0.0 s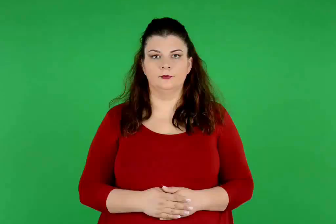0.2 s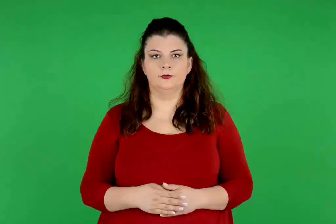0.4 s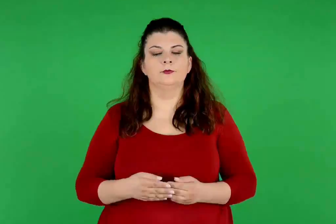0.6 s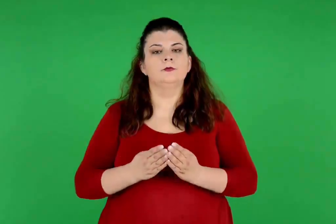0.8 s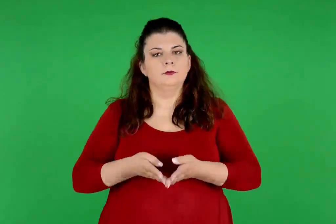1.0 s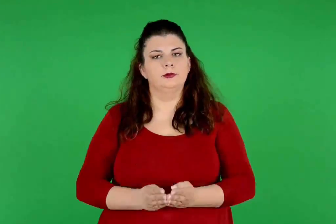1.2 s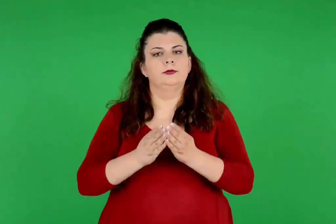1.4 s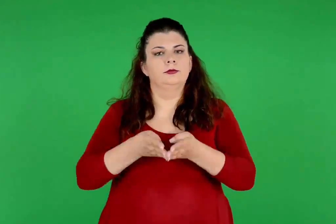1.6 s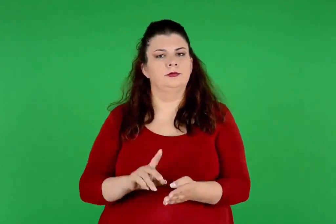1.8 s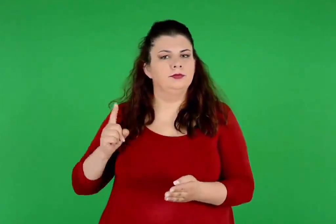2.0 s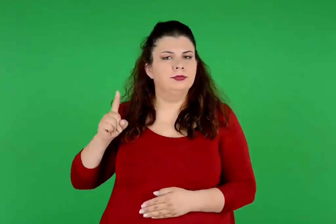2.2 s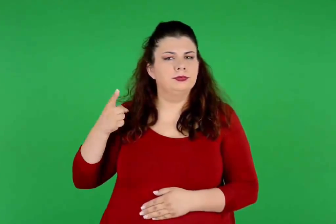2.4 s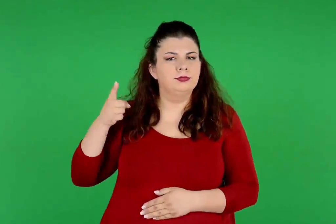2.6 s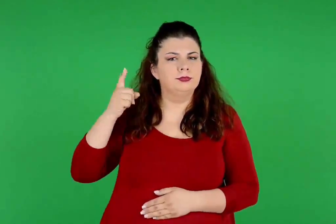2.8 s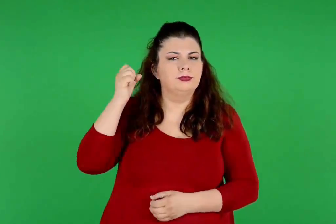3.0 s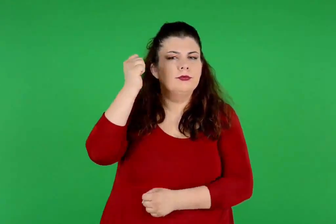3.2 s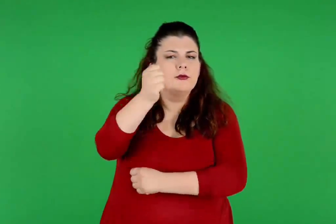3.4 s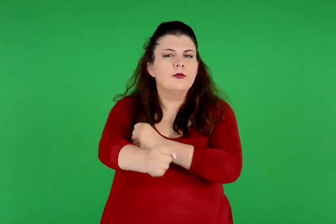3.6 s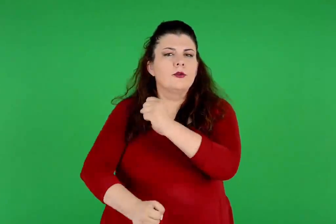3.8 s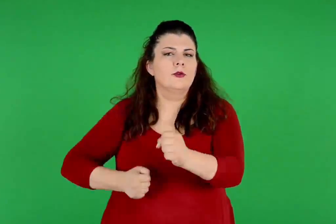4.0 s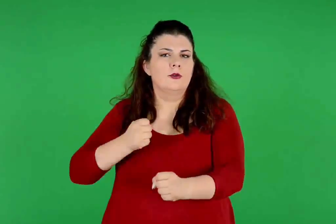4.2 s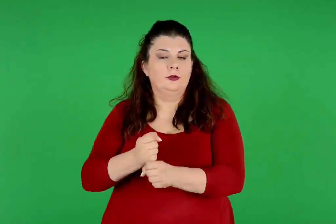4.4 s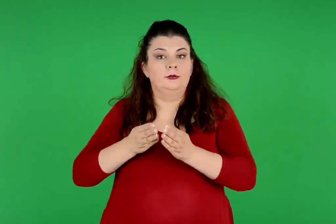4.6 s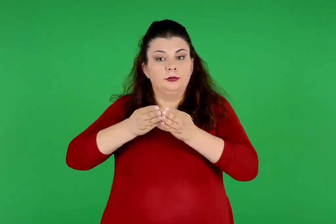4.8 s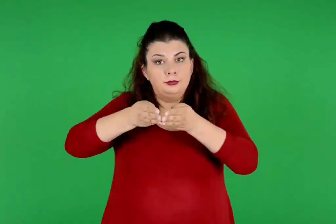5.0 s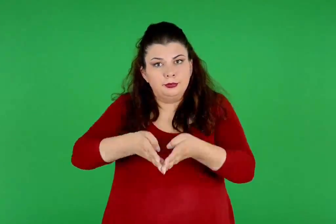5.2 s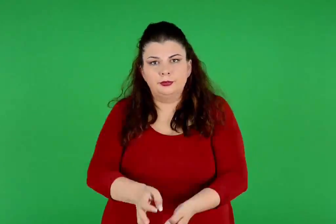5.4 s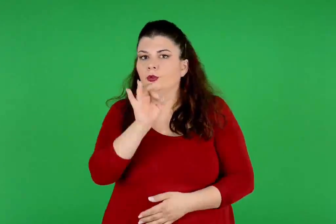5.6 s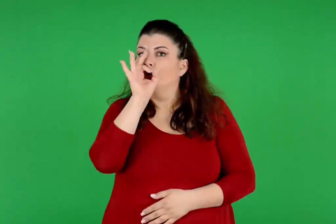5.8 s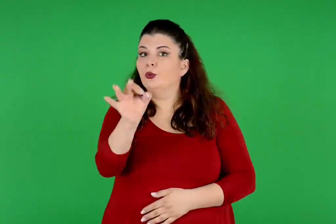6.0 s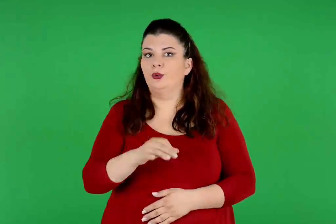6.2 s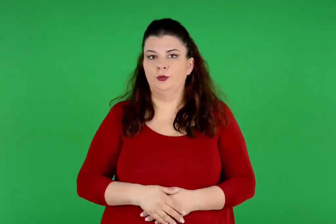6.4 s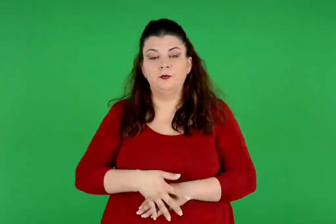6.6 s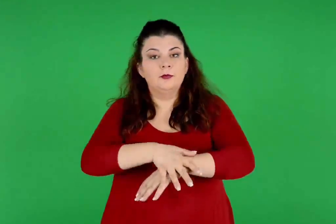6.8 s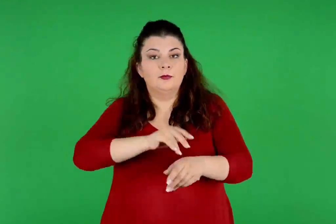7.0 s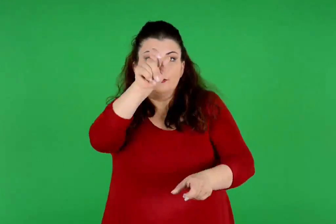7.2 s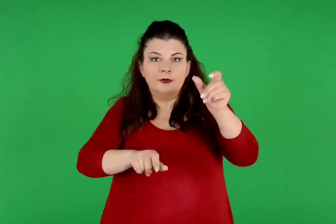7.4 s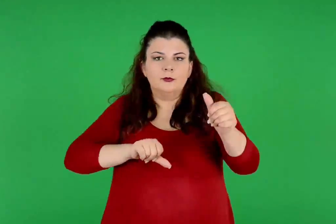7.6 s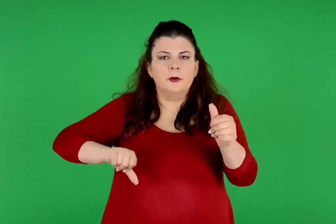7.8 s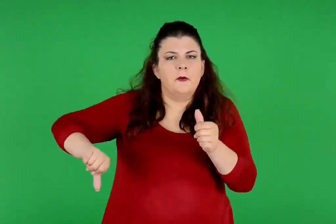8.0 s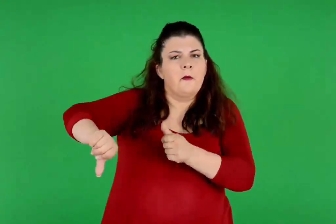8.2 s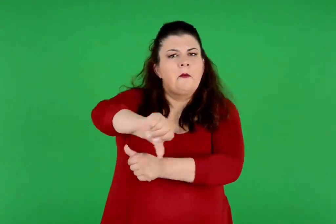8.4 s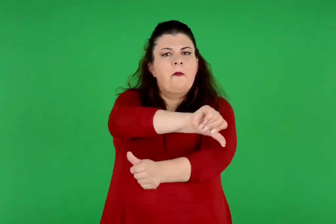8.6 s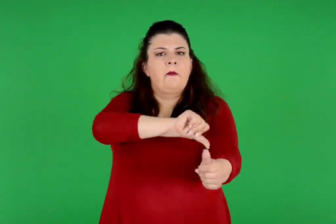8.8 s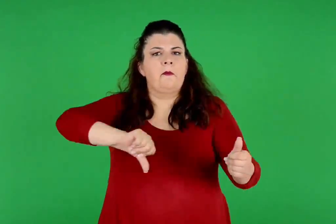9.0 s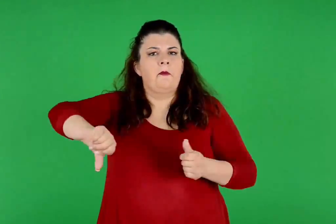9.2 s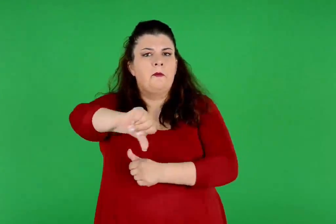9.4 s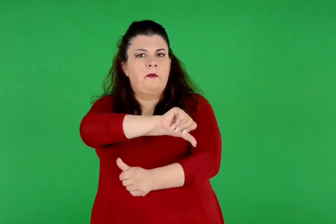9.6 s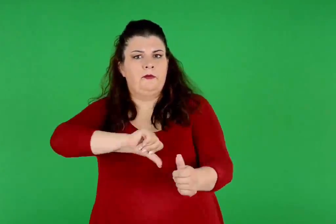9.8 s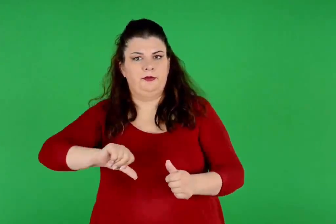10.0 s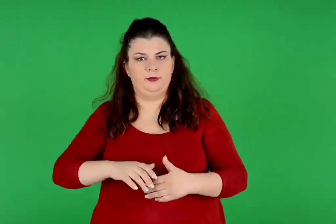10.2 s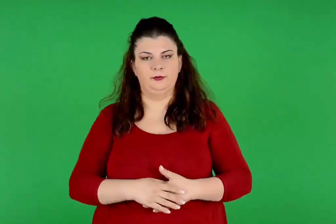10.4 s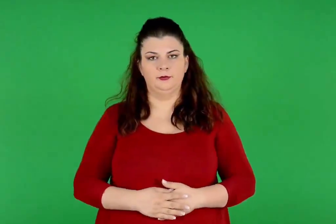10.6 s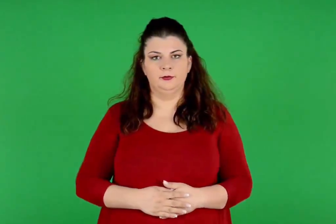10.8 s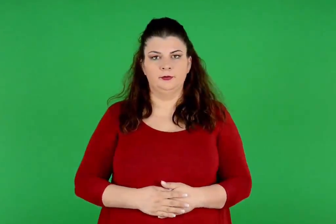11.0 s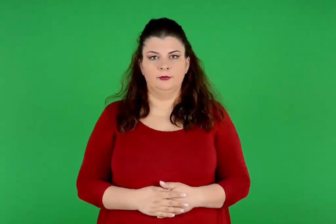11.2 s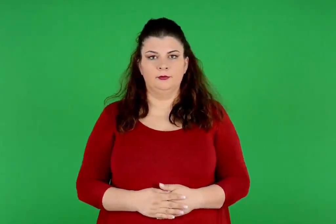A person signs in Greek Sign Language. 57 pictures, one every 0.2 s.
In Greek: χρόνους μας ταξιδεύει δε βουλιάξαμε χίλιους καπεταναίους τους αλλάξαμε
